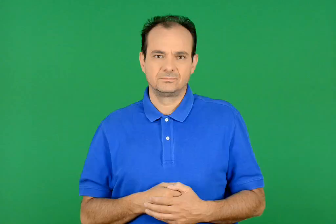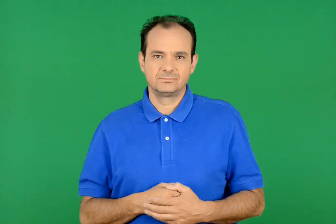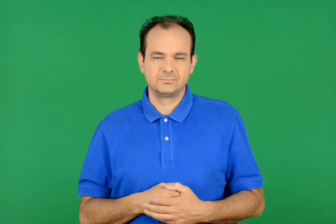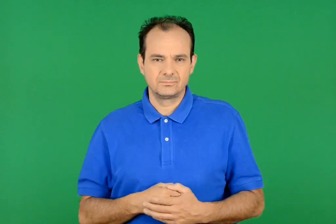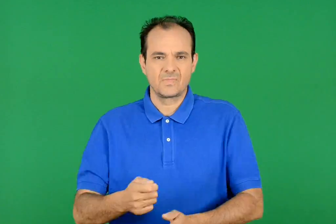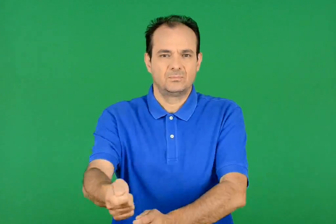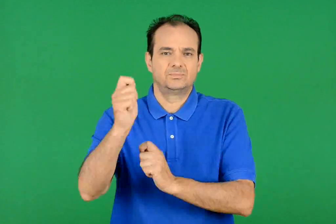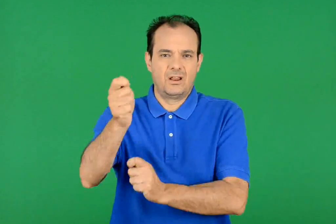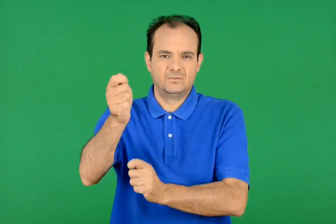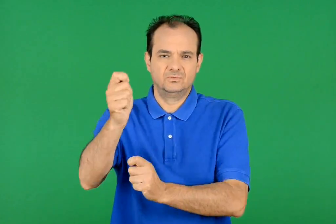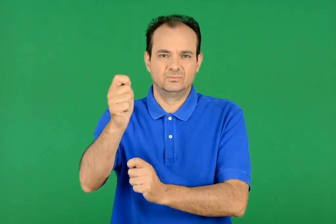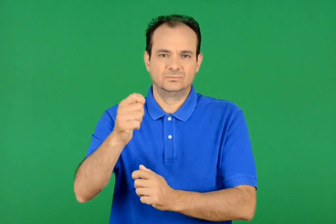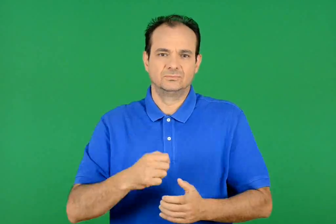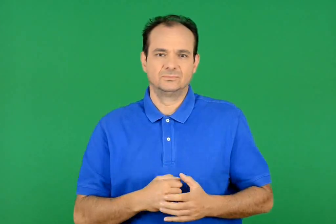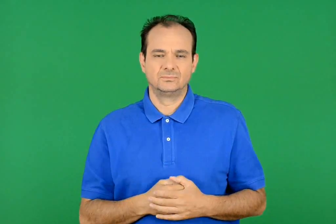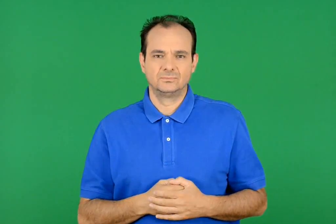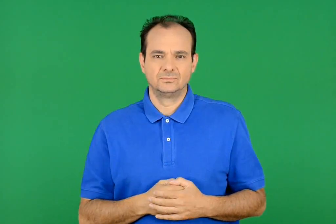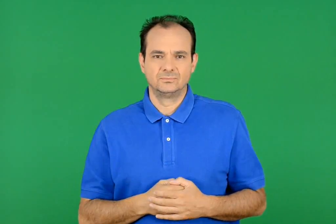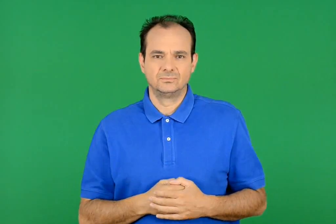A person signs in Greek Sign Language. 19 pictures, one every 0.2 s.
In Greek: ψαρεύω
